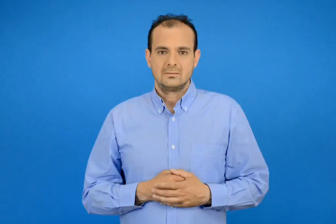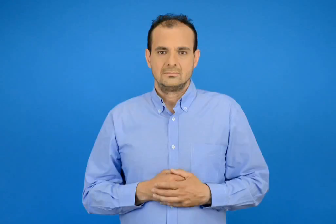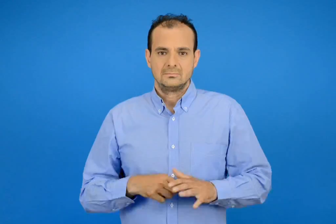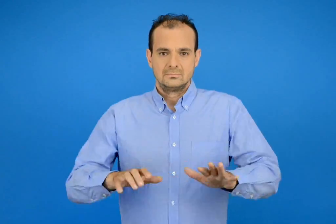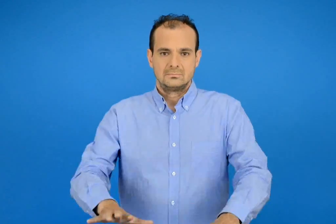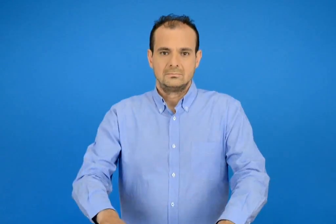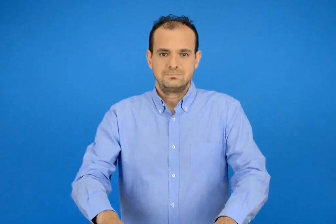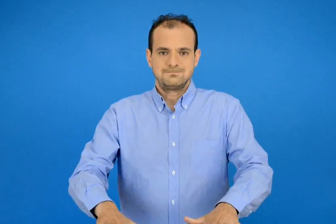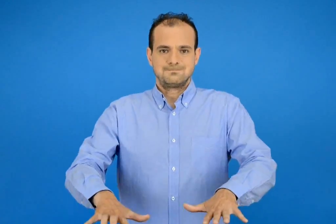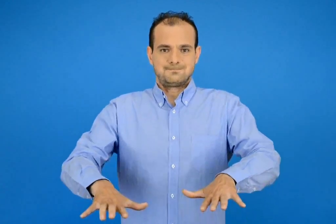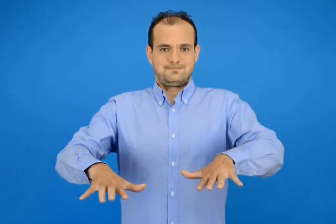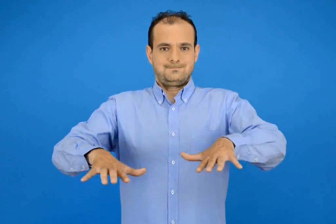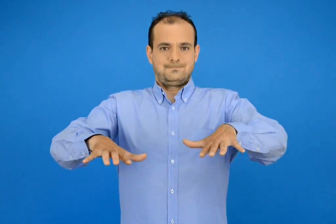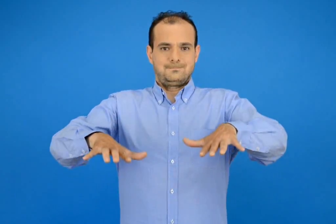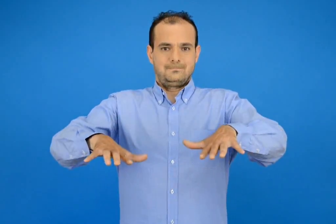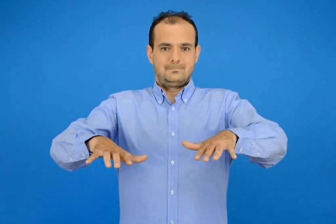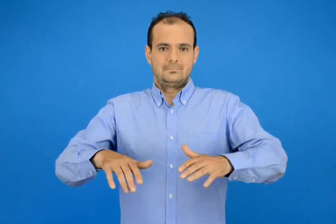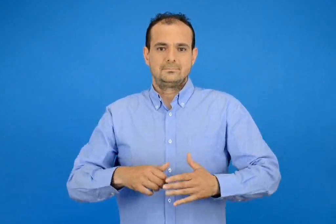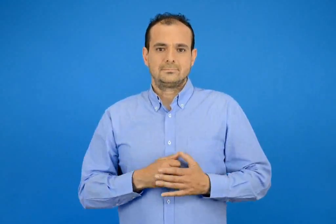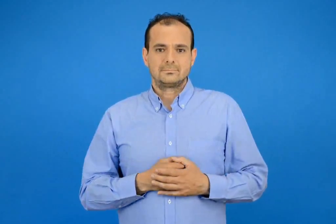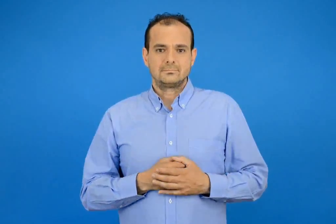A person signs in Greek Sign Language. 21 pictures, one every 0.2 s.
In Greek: φουσκώνουν
